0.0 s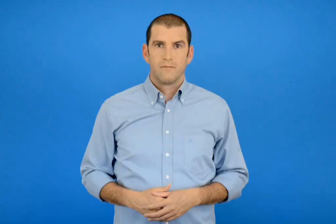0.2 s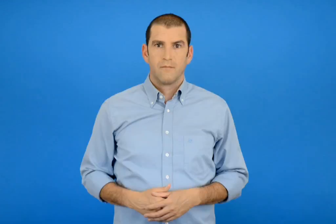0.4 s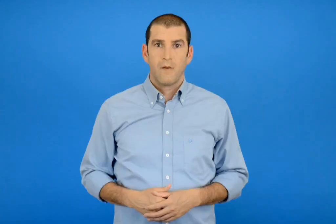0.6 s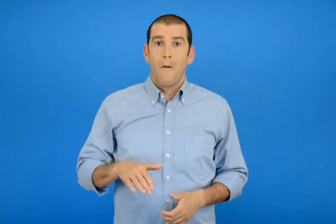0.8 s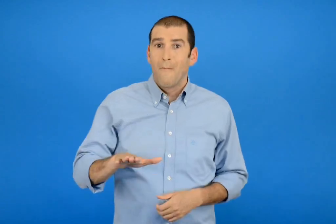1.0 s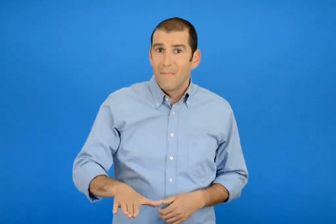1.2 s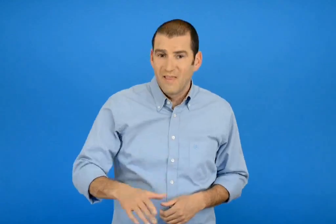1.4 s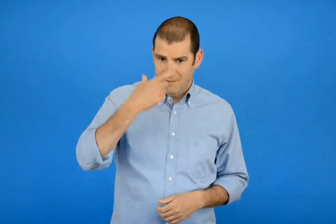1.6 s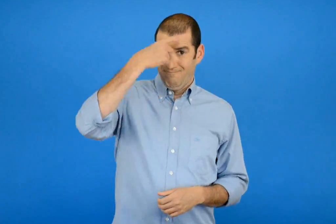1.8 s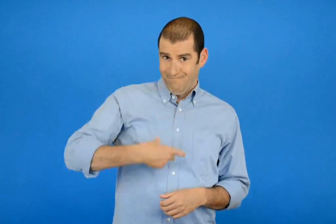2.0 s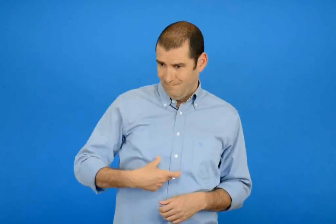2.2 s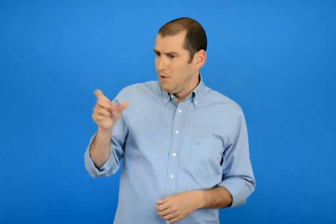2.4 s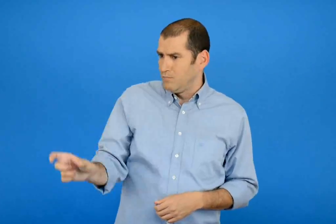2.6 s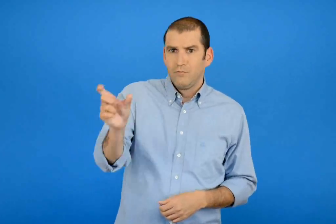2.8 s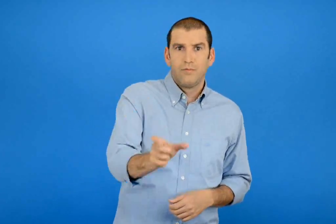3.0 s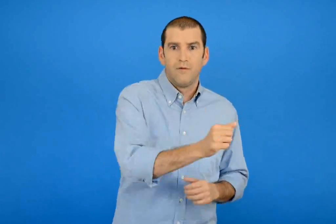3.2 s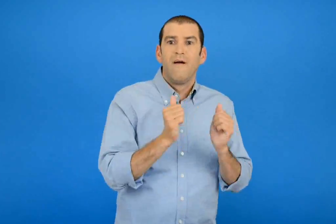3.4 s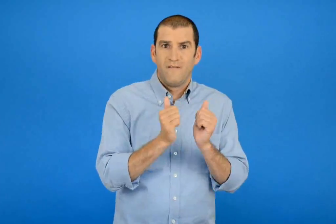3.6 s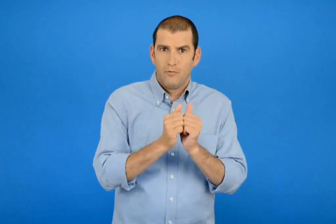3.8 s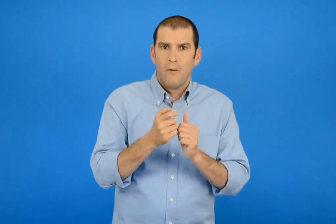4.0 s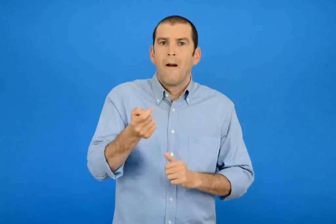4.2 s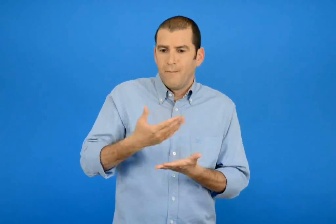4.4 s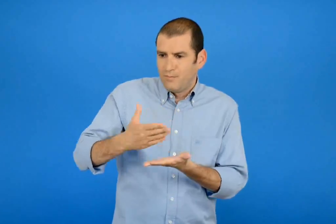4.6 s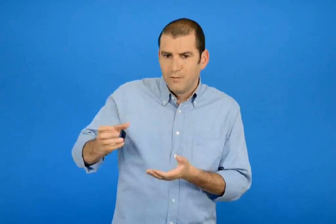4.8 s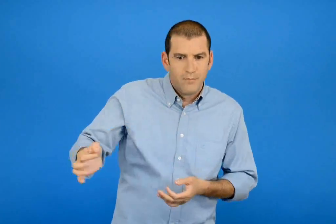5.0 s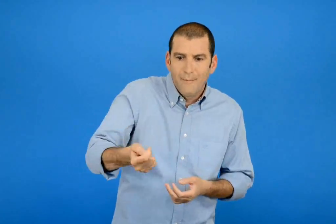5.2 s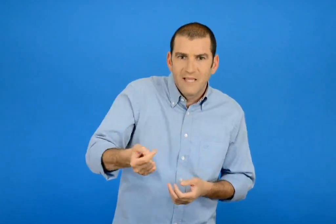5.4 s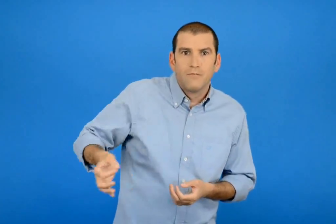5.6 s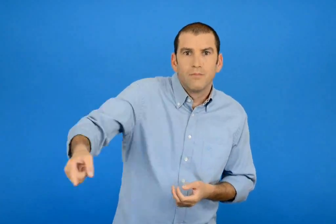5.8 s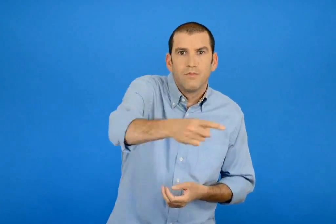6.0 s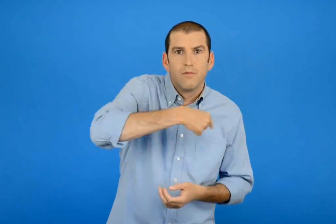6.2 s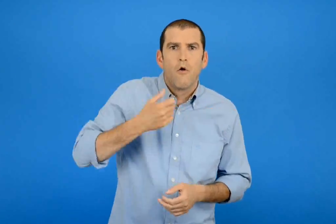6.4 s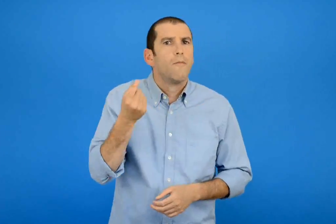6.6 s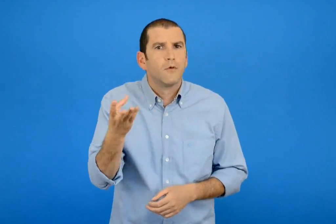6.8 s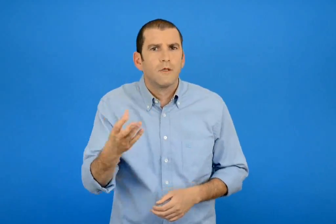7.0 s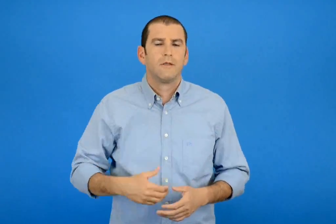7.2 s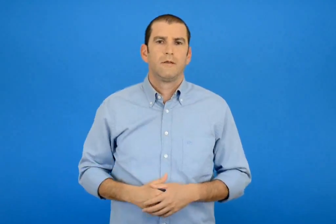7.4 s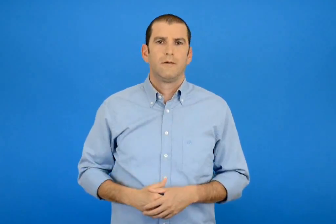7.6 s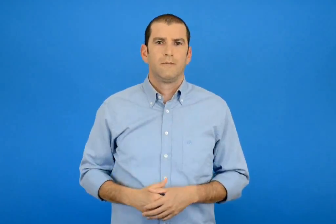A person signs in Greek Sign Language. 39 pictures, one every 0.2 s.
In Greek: πόσες μπίλιες θα μοιράσει κάθε παιδί στον εαυτό του και στους φίλους του ;
